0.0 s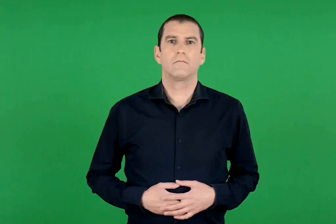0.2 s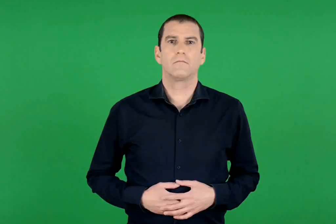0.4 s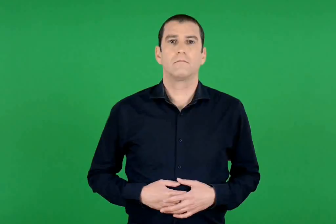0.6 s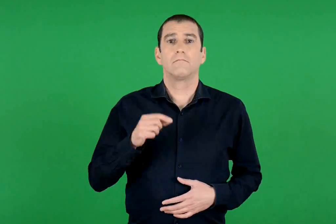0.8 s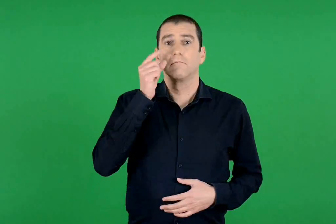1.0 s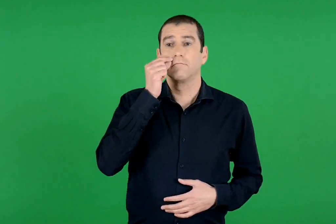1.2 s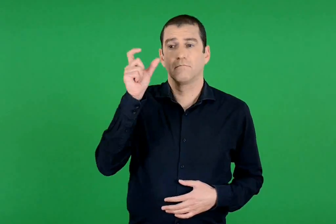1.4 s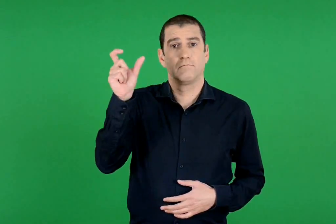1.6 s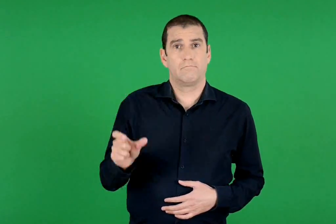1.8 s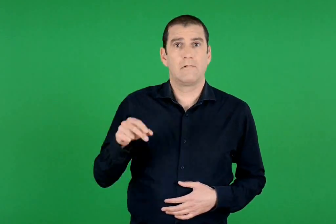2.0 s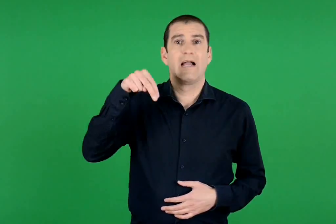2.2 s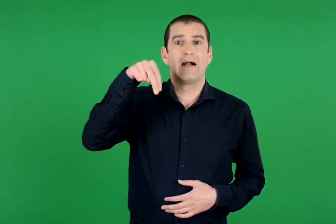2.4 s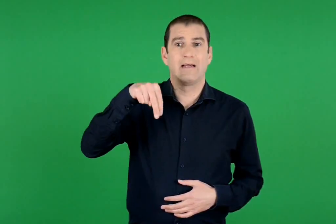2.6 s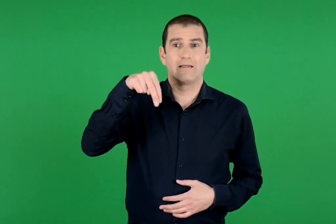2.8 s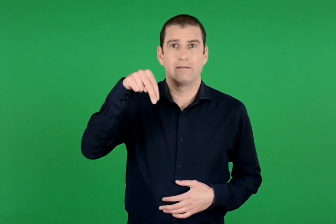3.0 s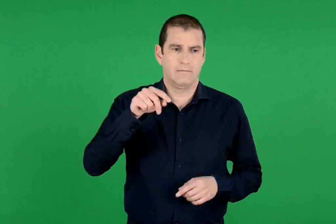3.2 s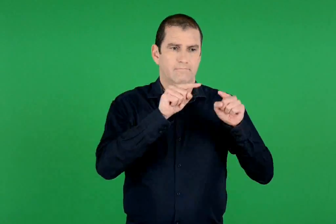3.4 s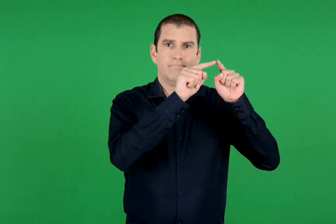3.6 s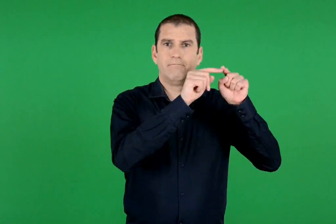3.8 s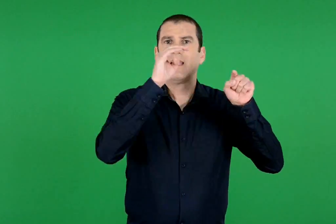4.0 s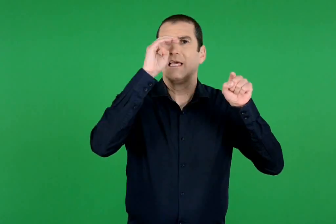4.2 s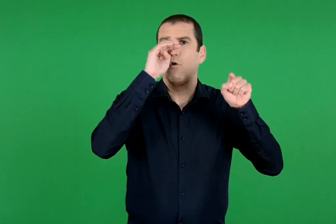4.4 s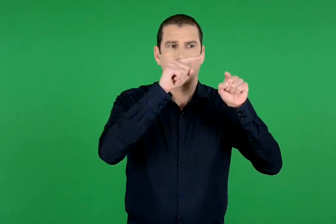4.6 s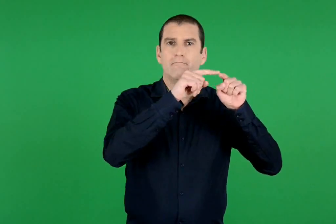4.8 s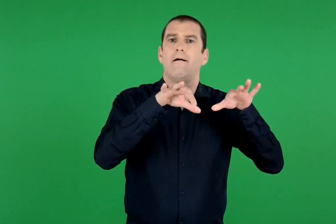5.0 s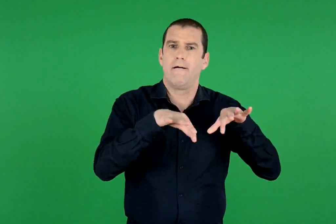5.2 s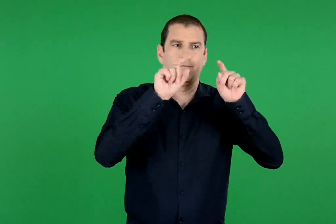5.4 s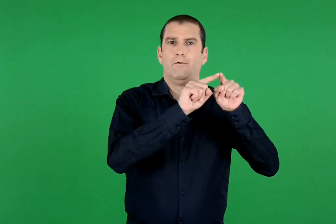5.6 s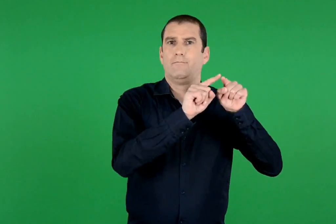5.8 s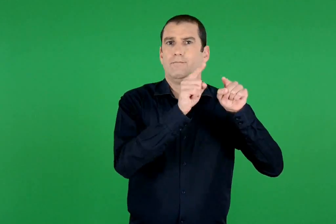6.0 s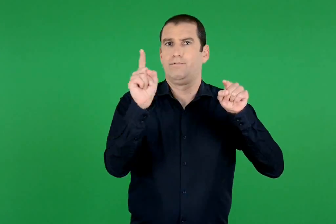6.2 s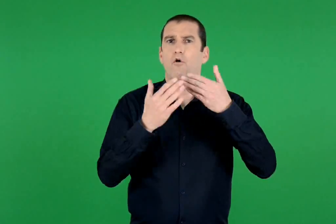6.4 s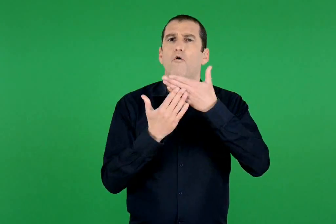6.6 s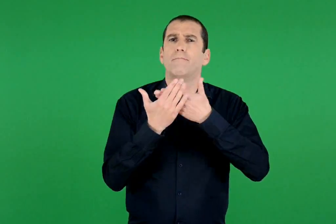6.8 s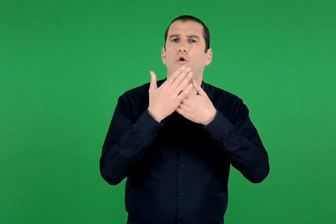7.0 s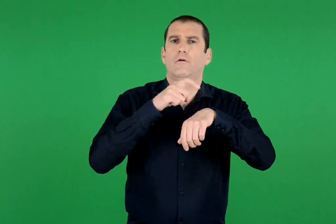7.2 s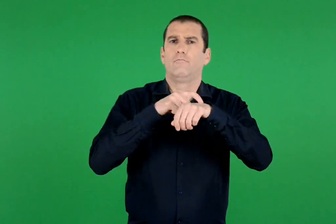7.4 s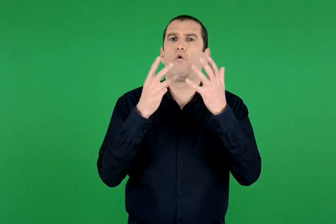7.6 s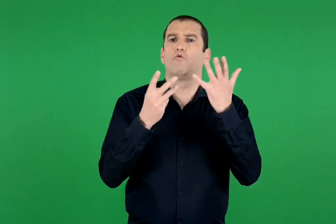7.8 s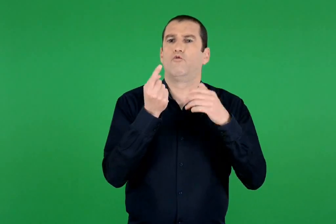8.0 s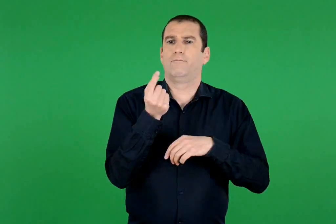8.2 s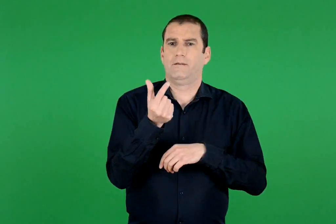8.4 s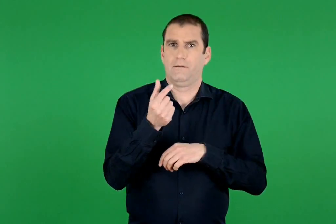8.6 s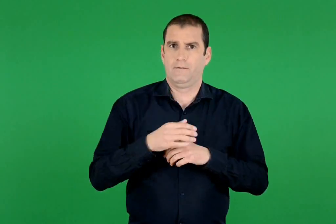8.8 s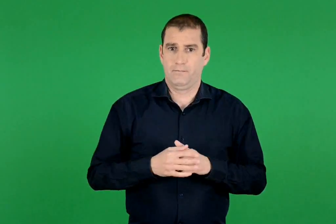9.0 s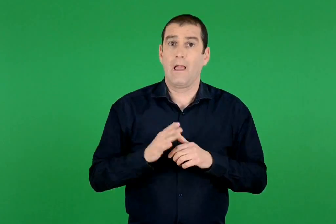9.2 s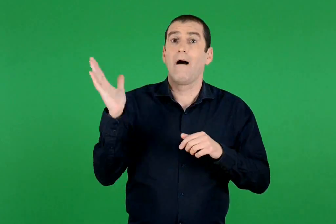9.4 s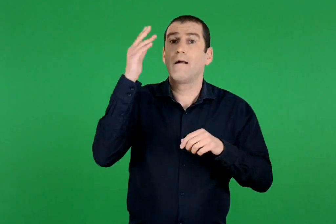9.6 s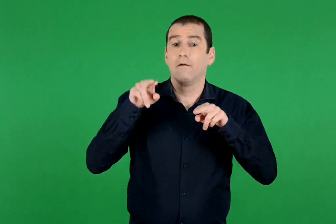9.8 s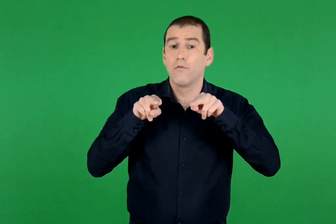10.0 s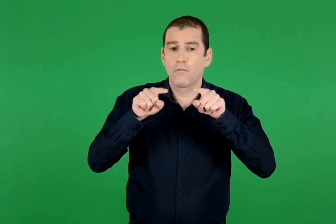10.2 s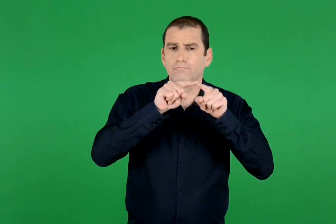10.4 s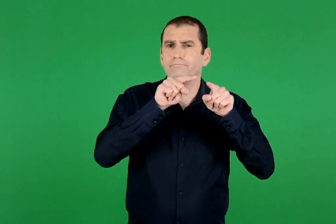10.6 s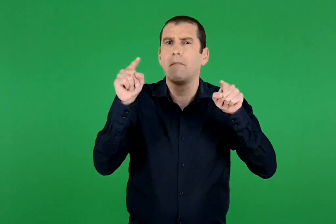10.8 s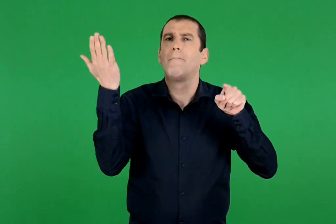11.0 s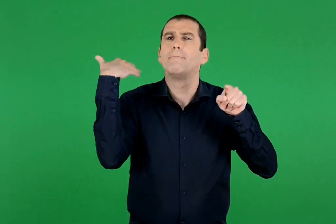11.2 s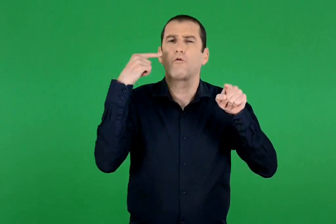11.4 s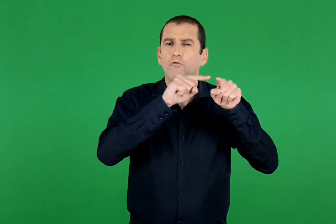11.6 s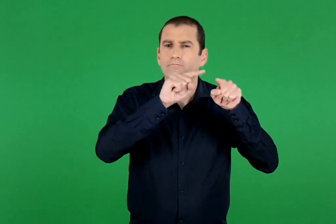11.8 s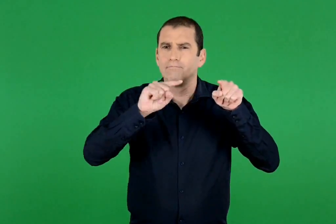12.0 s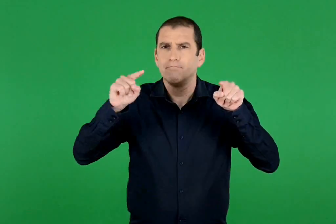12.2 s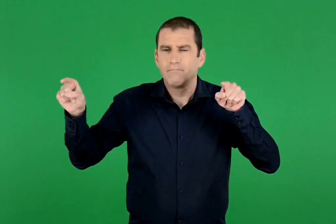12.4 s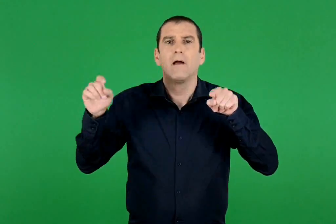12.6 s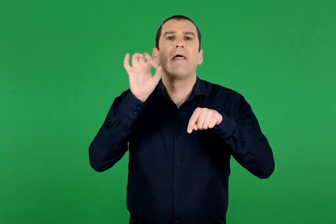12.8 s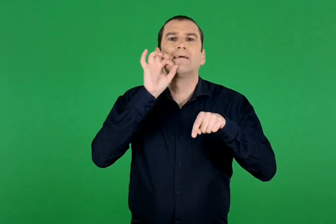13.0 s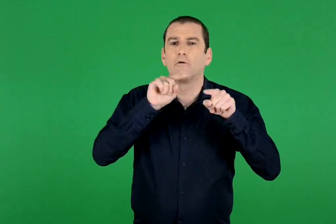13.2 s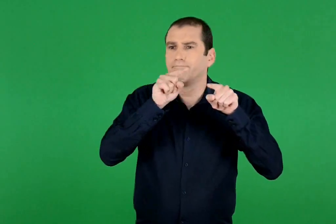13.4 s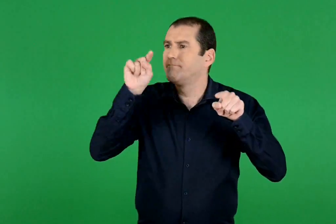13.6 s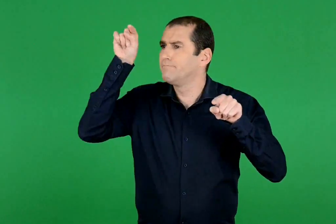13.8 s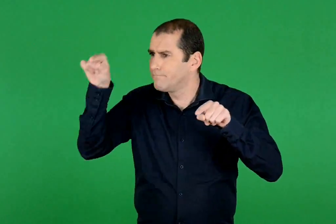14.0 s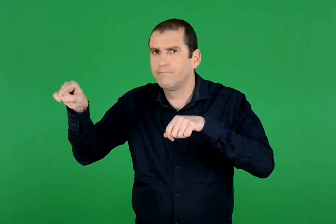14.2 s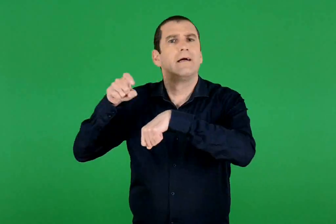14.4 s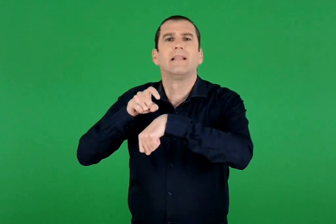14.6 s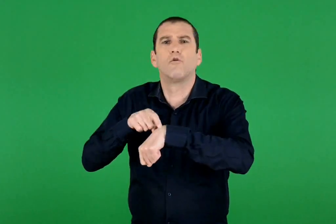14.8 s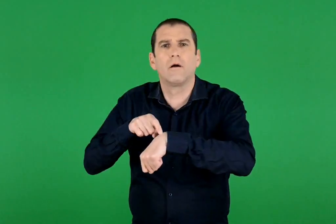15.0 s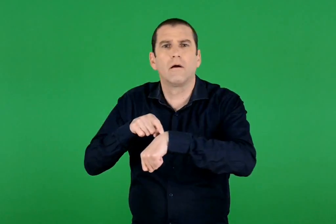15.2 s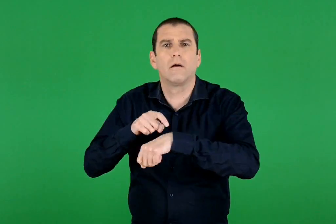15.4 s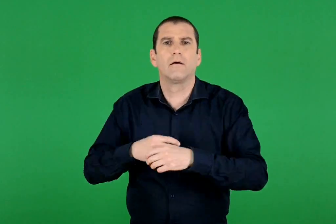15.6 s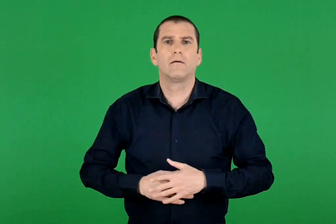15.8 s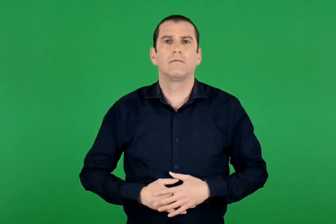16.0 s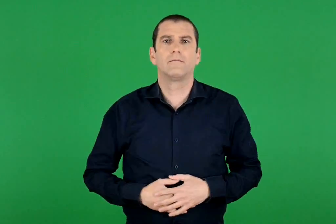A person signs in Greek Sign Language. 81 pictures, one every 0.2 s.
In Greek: ο νικήτας ξεκινάει από τα ιωάννινα στις 8 30 το πρωί. τι ώρα θα φτάσει στη θεσσαλονίκη , αν χρησιμοποιήσει το παλιό οδικό δίκτυο ;
